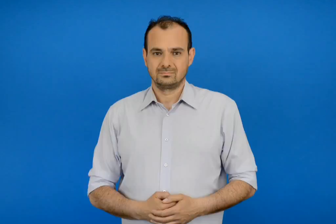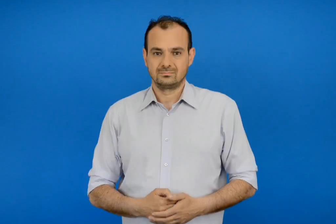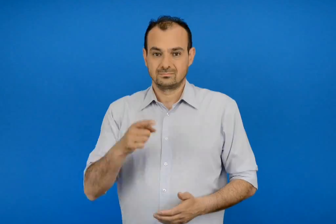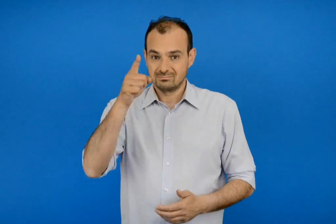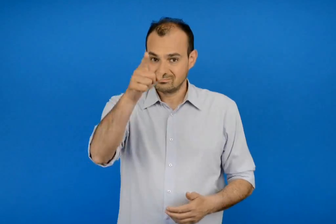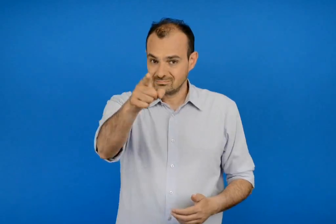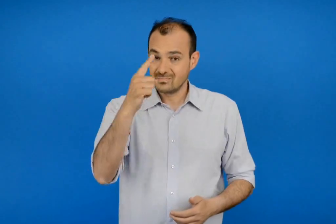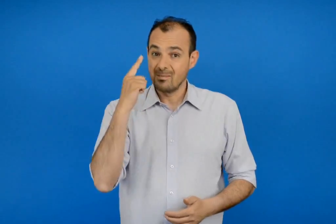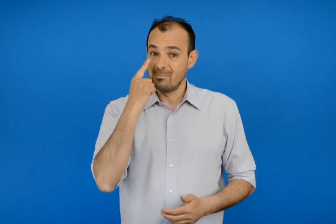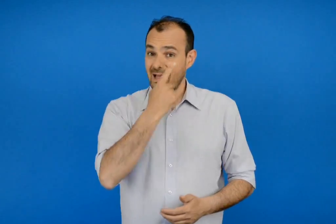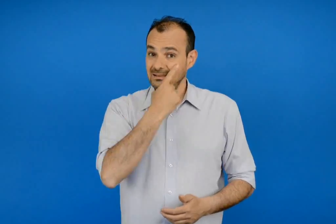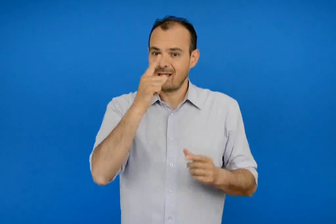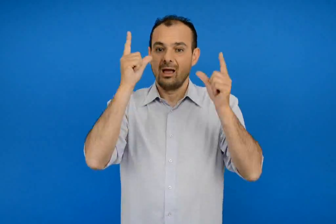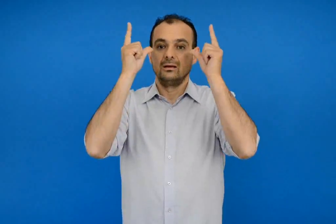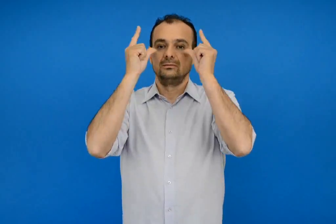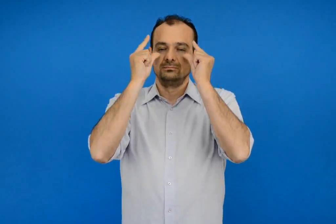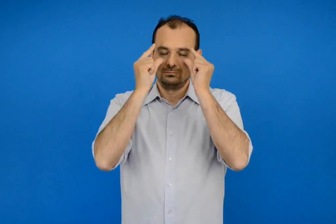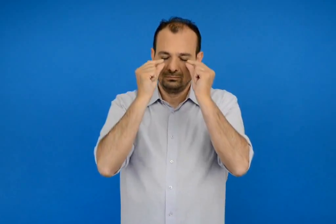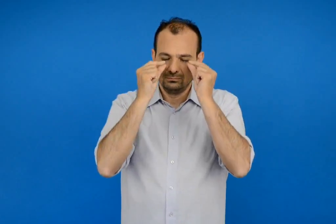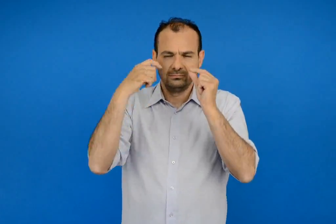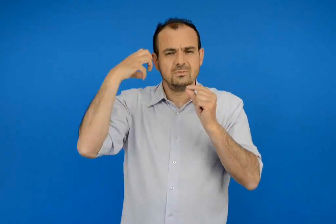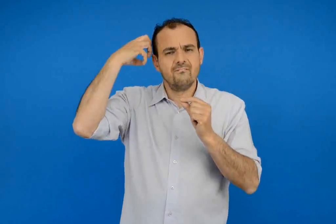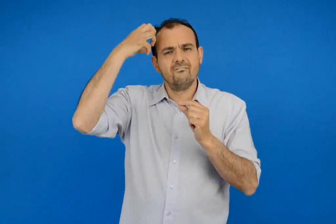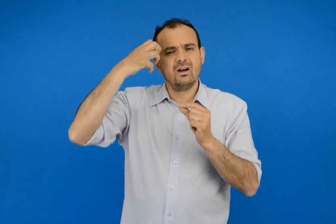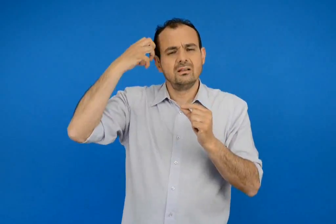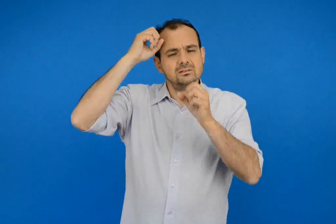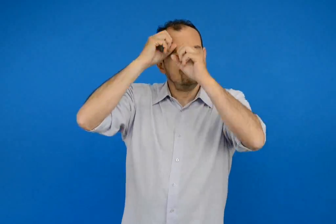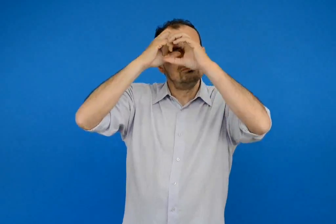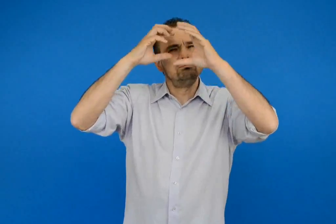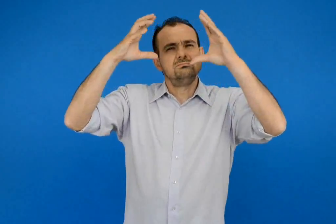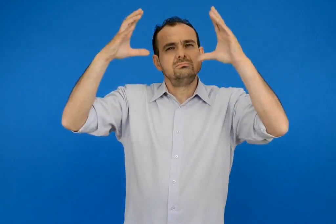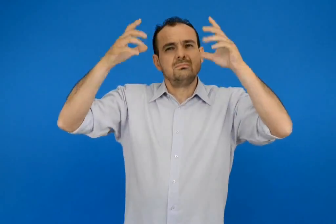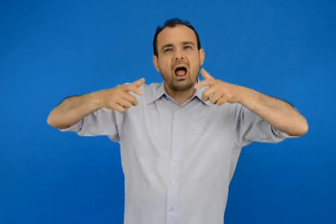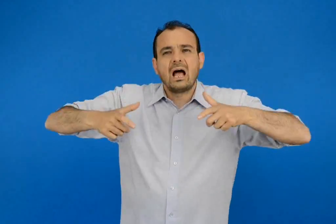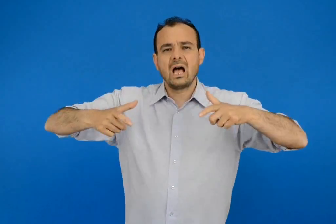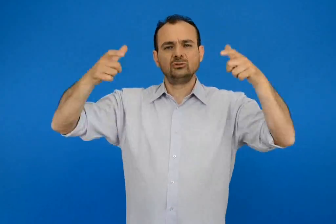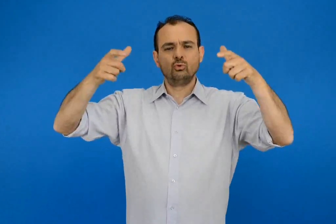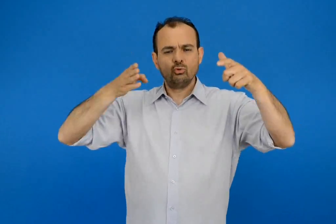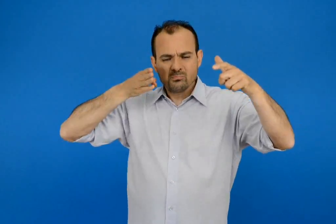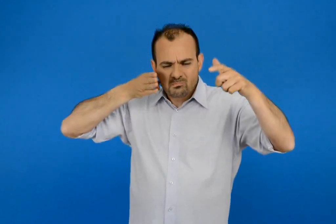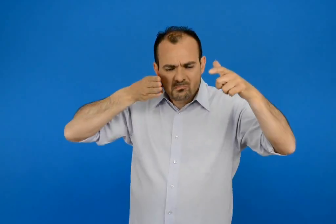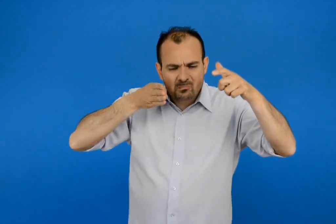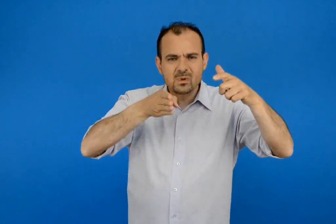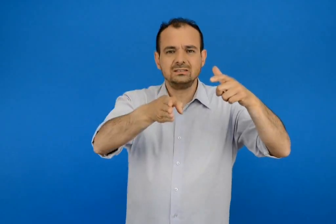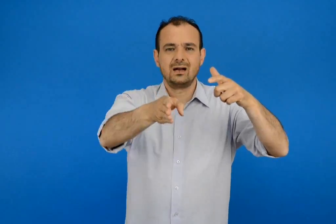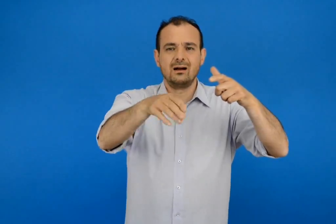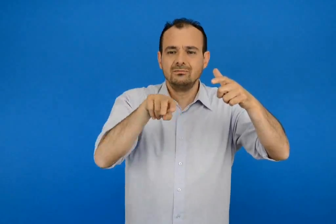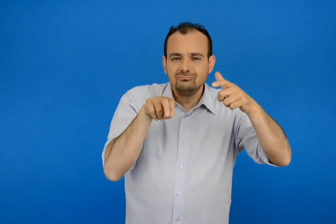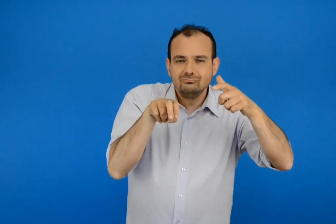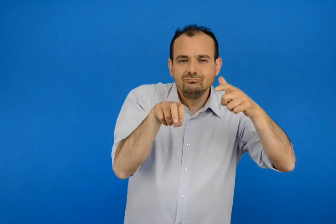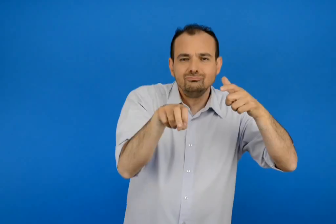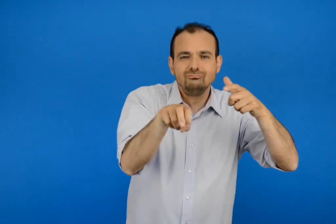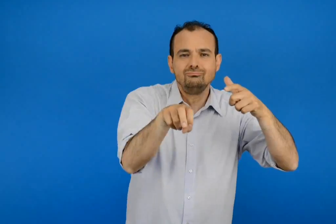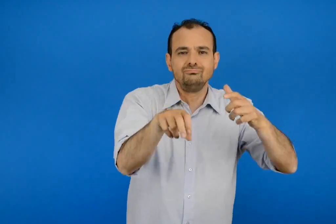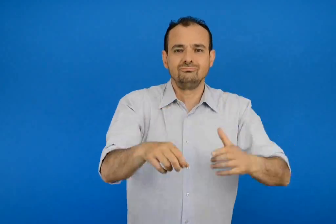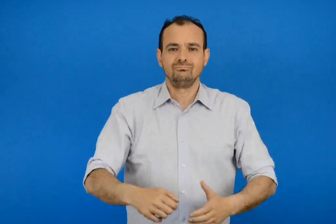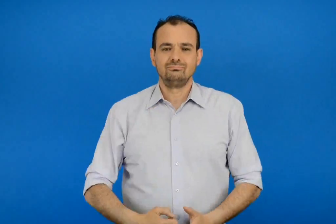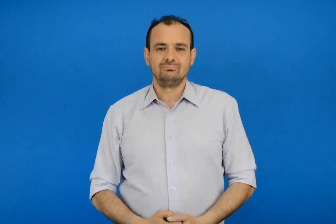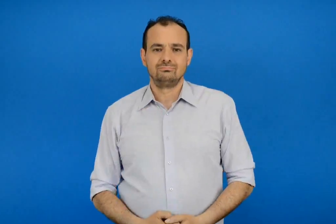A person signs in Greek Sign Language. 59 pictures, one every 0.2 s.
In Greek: κλείσε τα ματιά και φαντάσου ότι βρίσκεσαι μέσα σε ένα κάστρο
